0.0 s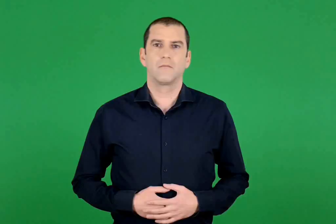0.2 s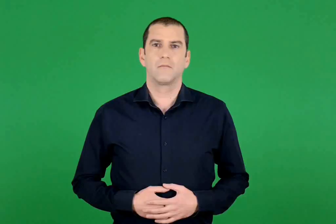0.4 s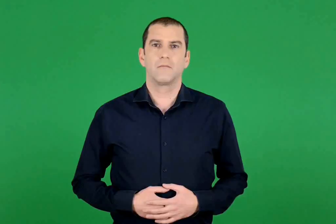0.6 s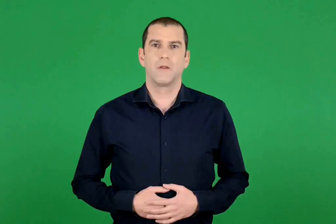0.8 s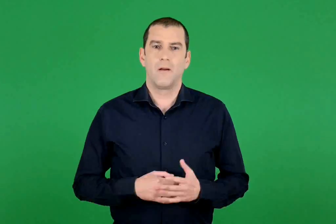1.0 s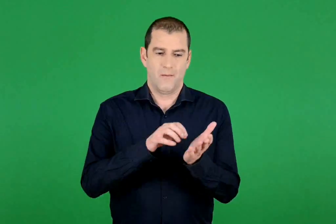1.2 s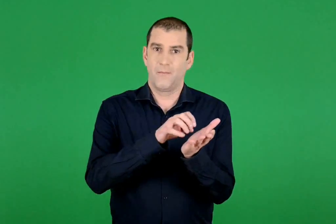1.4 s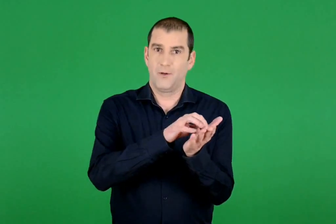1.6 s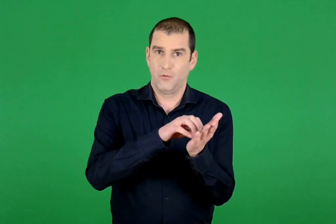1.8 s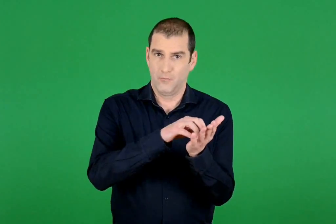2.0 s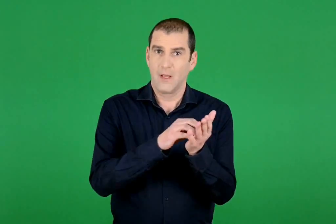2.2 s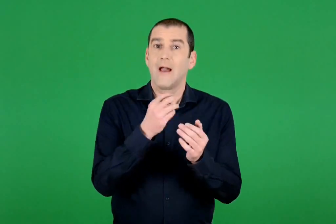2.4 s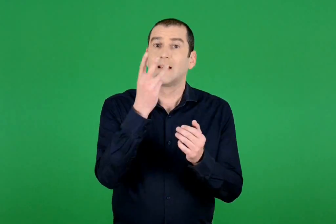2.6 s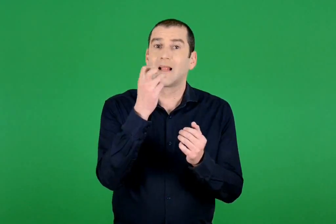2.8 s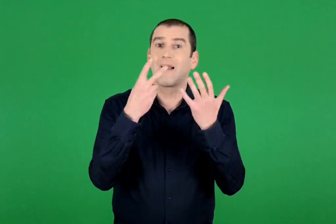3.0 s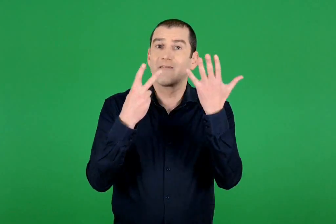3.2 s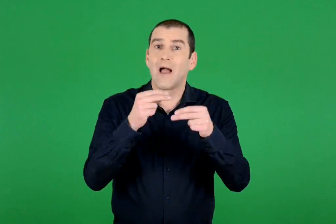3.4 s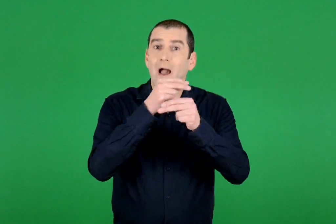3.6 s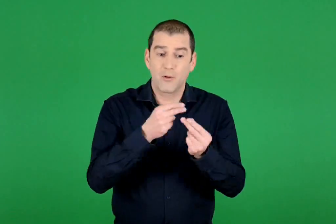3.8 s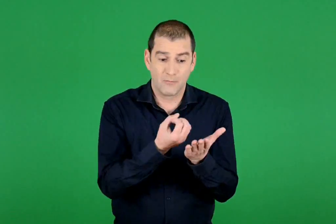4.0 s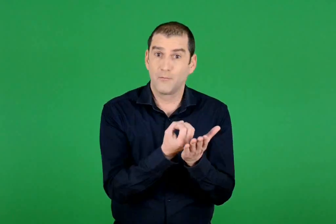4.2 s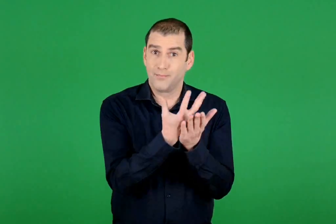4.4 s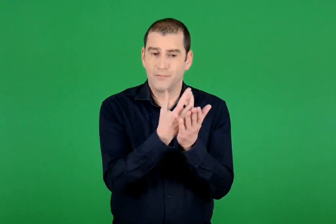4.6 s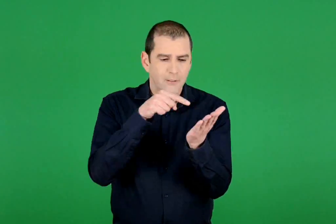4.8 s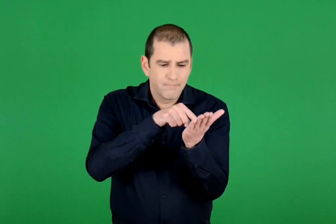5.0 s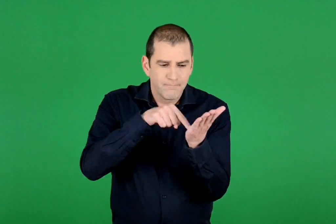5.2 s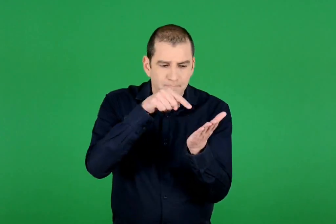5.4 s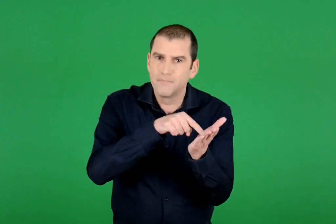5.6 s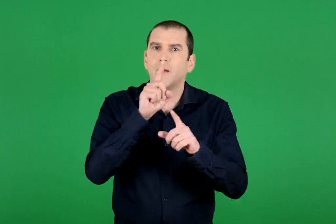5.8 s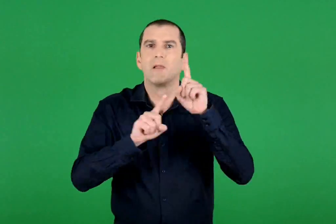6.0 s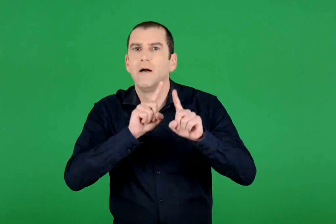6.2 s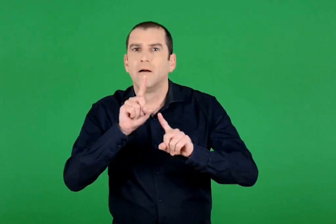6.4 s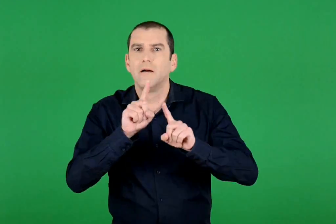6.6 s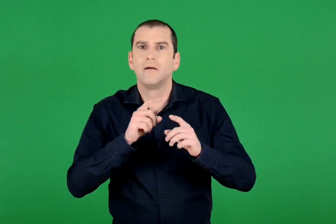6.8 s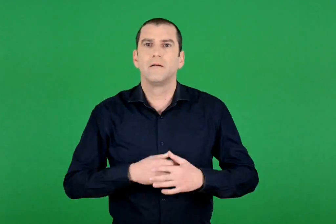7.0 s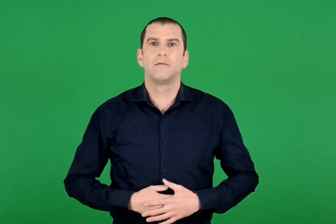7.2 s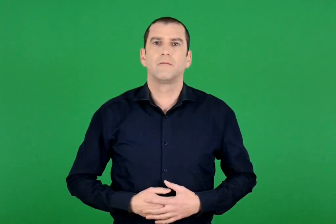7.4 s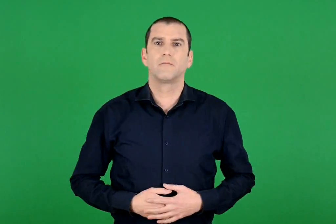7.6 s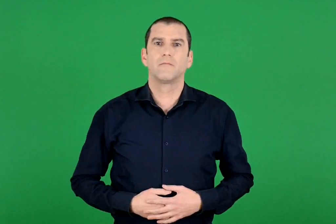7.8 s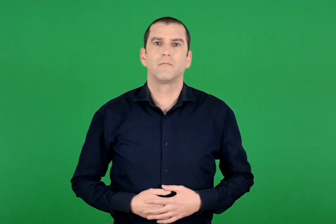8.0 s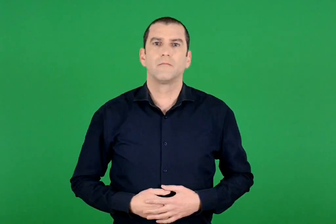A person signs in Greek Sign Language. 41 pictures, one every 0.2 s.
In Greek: ποια πλήκτρα πρέπει να πατήσω , για να σχηματιστεί ο αριθμός 37 ;
